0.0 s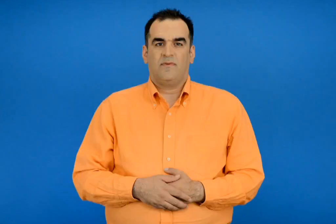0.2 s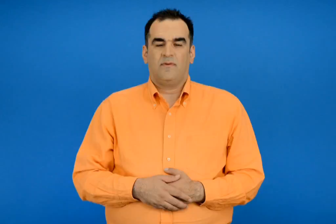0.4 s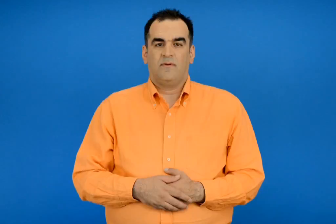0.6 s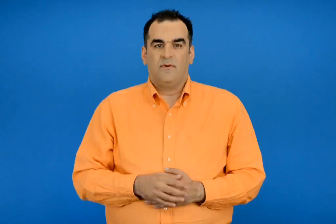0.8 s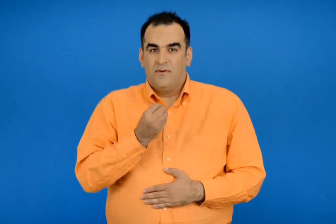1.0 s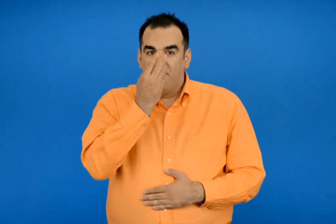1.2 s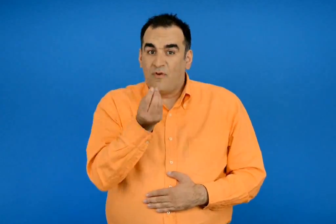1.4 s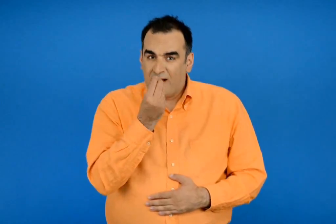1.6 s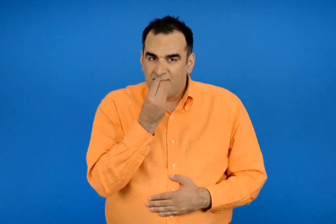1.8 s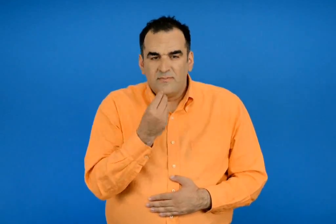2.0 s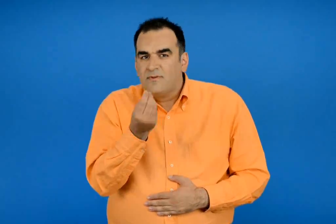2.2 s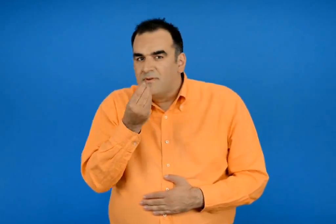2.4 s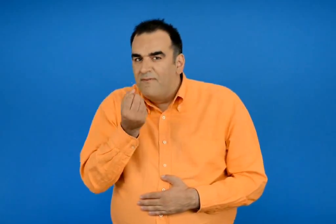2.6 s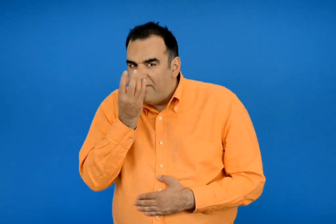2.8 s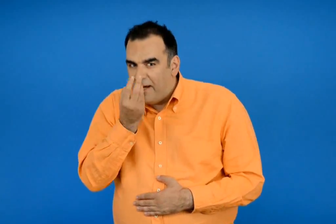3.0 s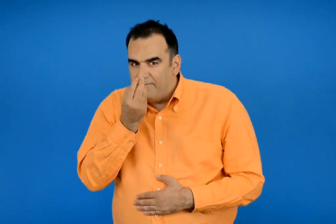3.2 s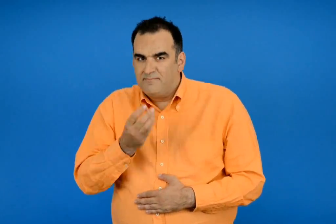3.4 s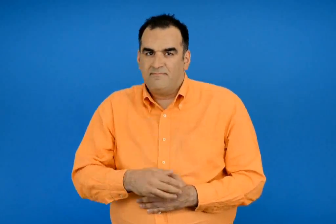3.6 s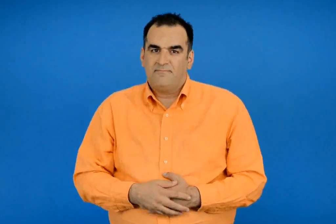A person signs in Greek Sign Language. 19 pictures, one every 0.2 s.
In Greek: φυτοφάγα τρώνε φυτά
